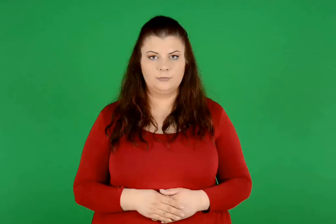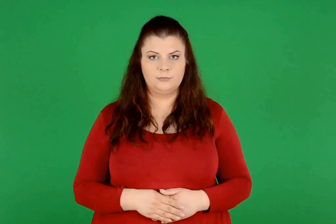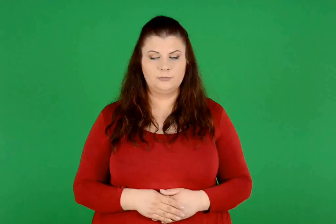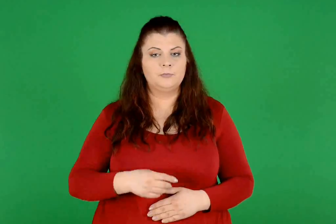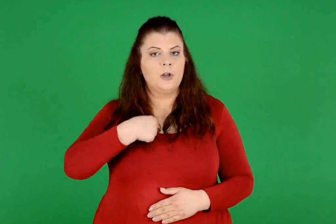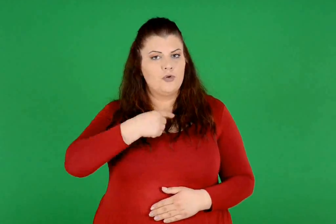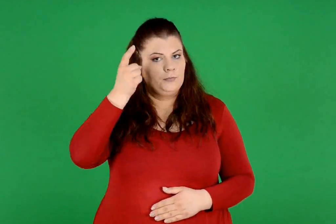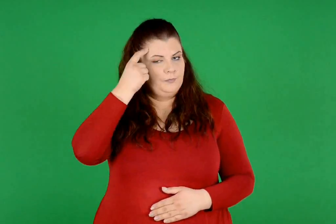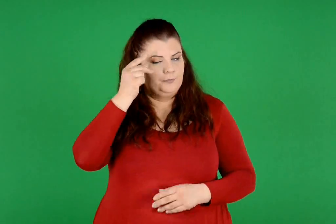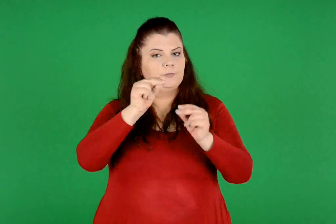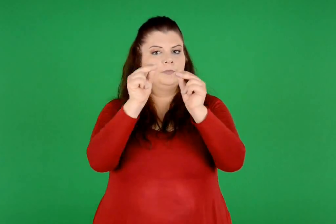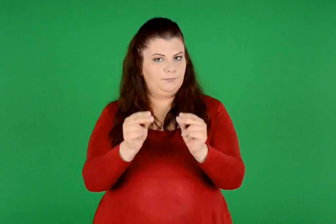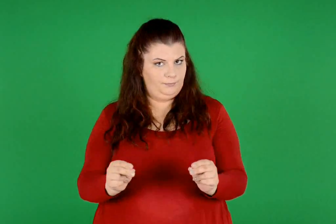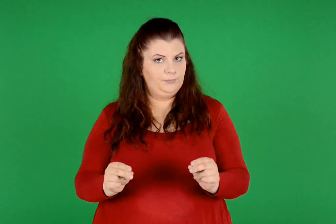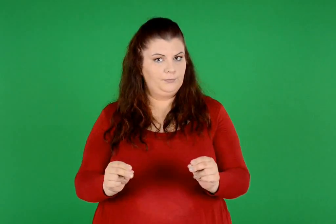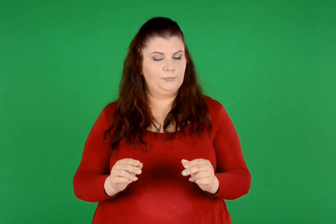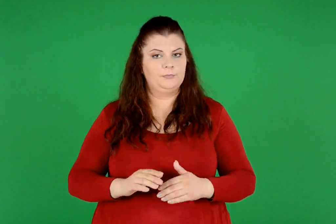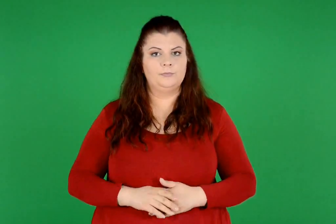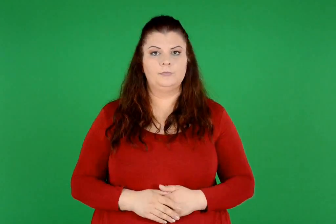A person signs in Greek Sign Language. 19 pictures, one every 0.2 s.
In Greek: συμπεραίνω
